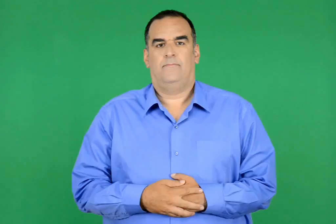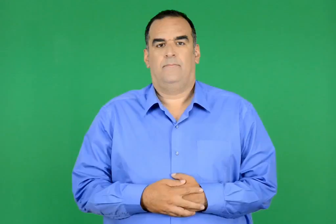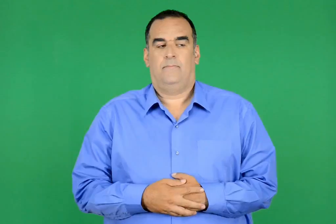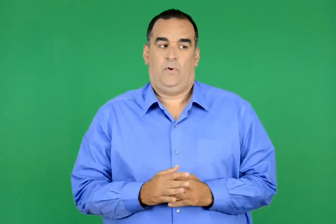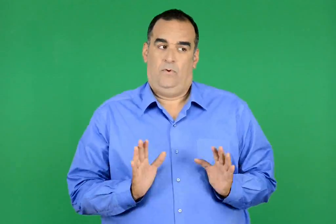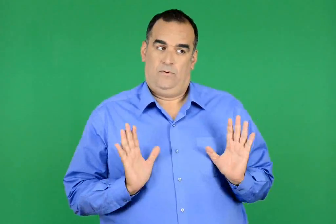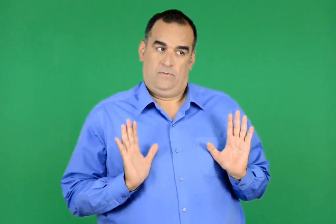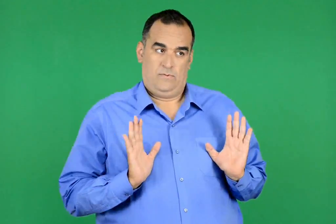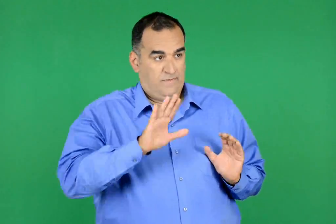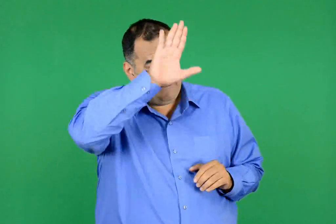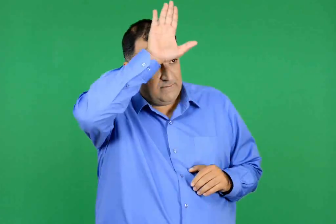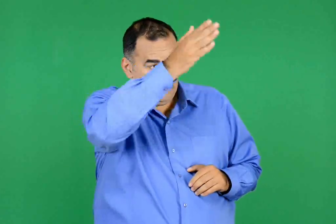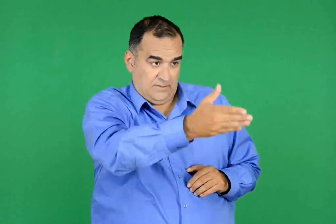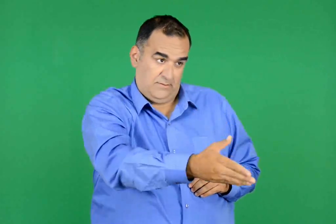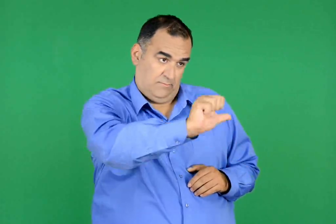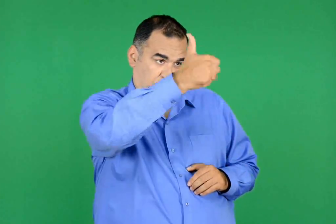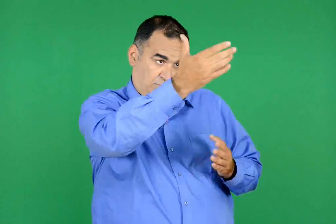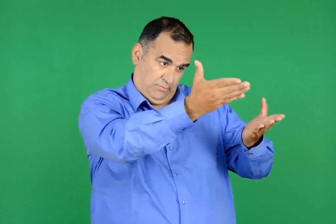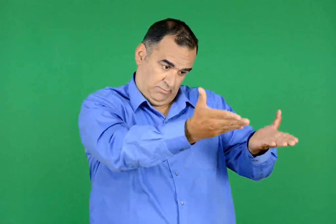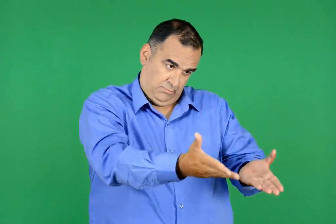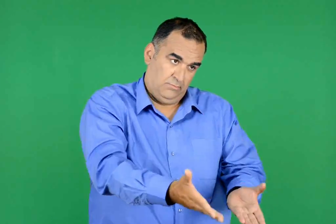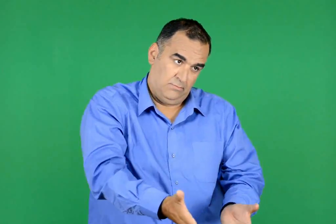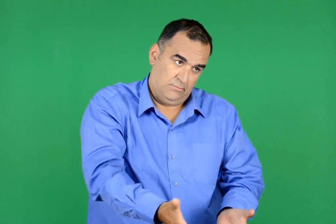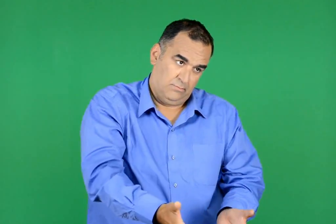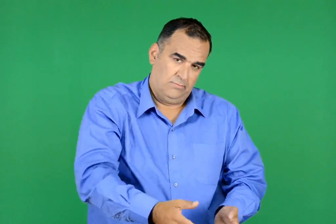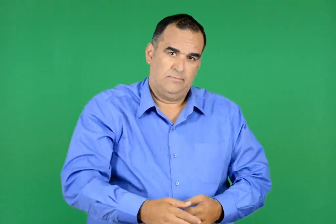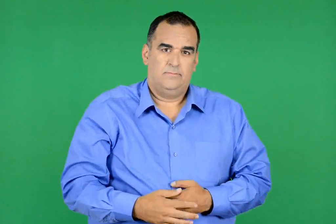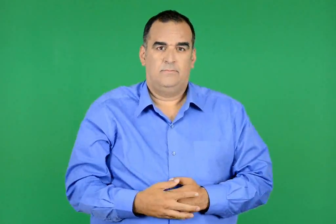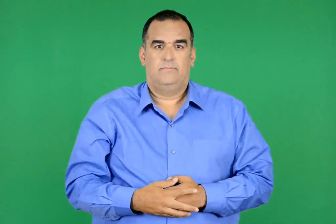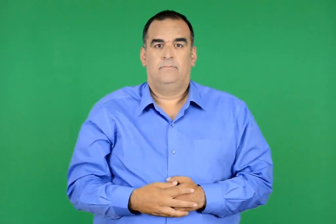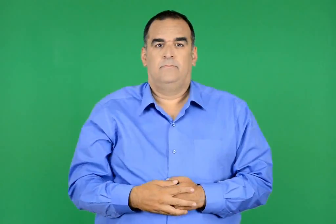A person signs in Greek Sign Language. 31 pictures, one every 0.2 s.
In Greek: παρακαλώ , πρώτα ο βασιλιάς
